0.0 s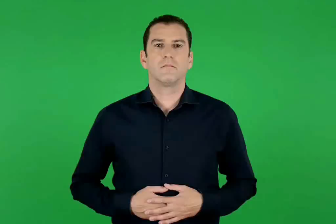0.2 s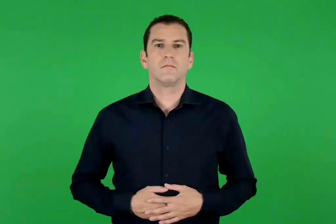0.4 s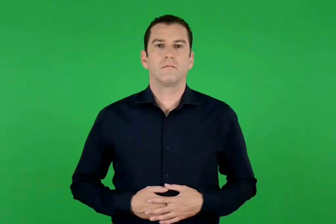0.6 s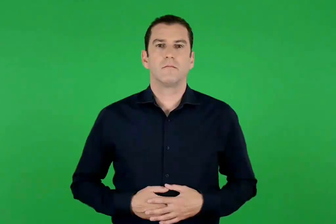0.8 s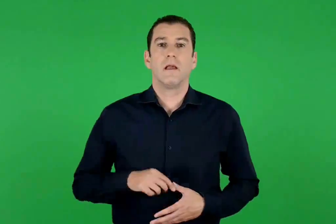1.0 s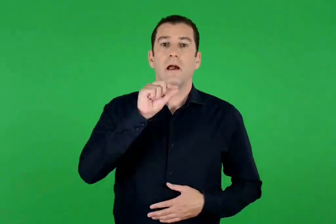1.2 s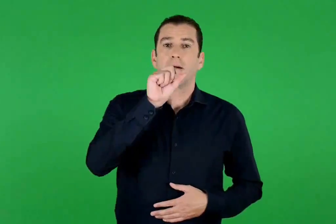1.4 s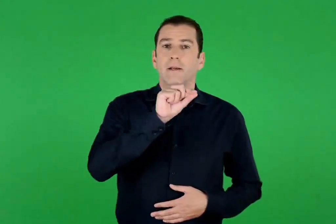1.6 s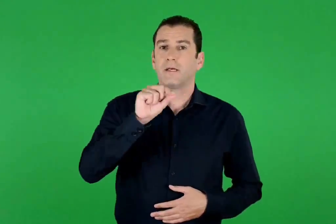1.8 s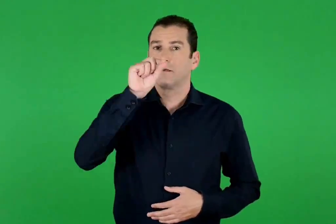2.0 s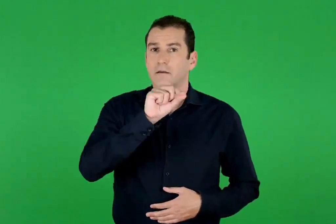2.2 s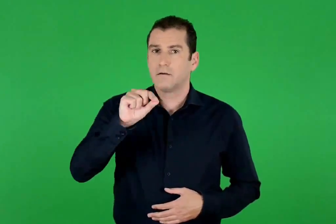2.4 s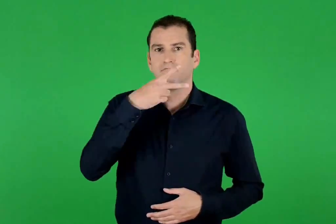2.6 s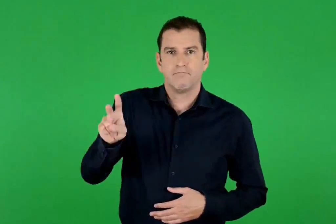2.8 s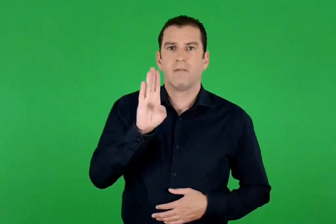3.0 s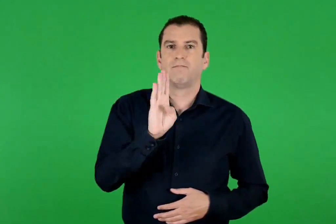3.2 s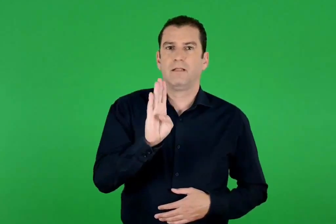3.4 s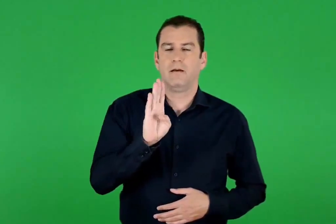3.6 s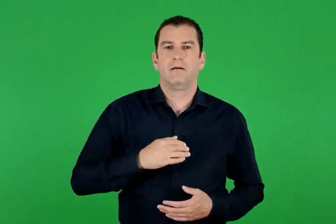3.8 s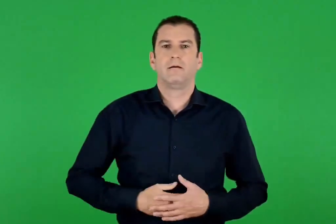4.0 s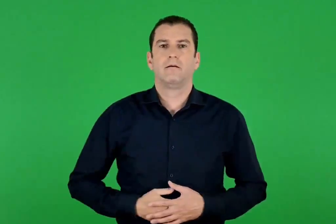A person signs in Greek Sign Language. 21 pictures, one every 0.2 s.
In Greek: η γραμμική β
